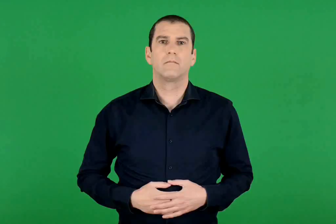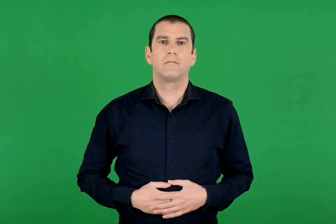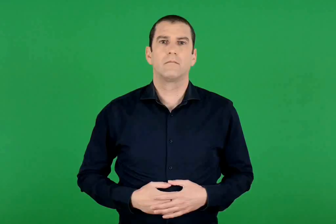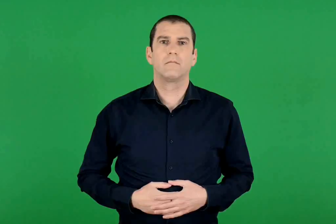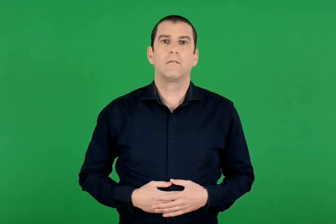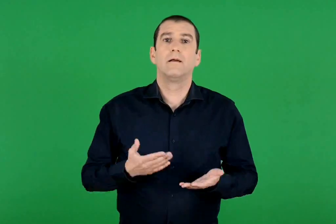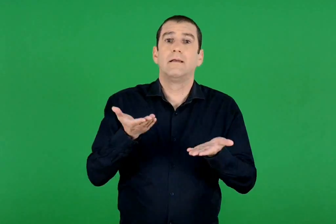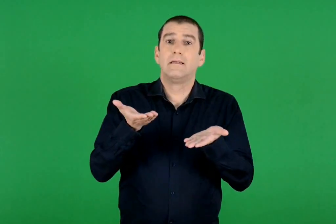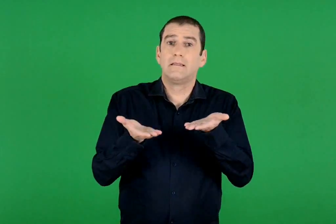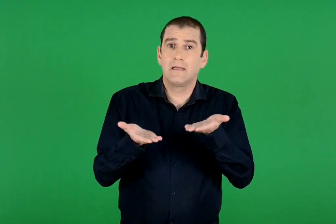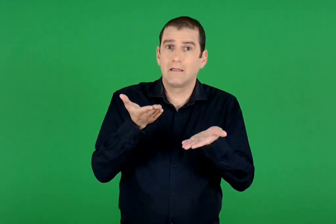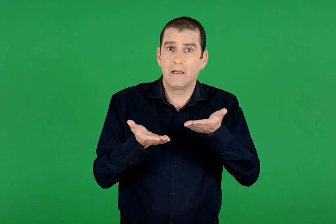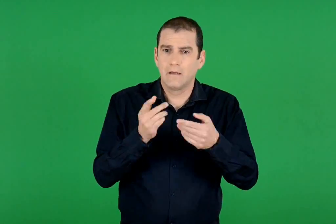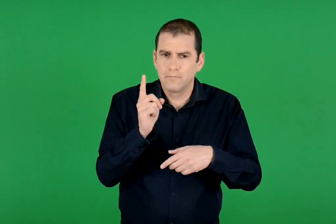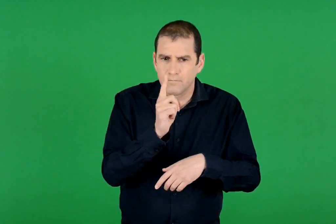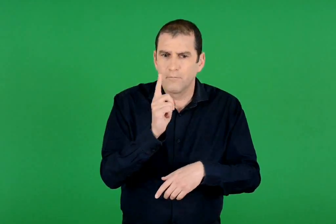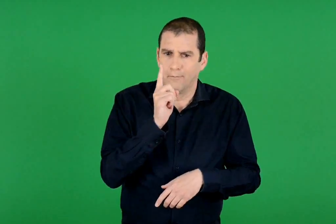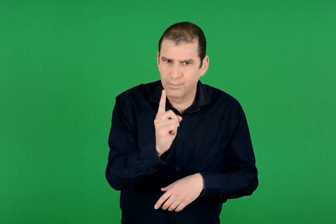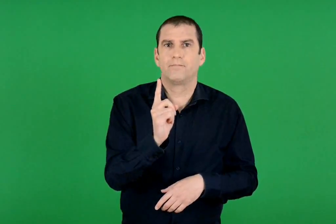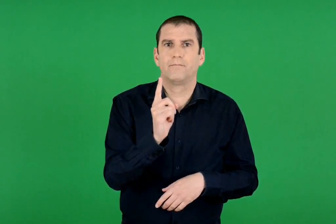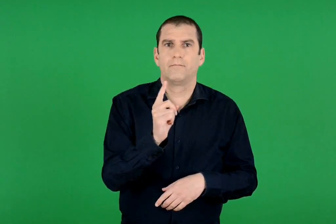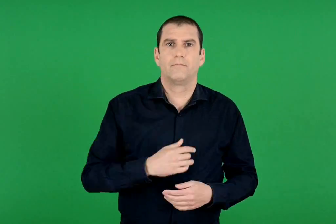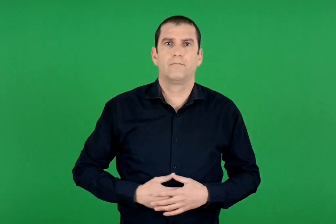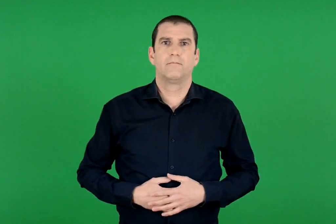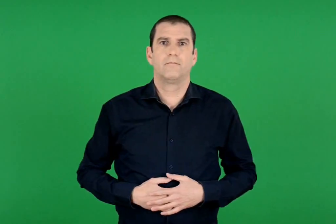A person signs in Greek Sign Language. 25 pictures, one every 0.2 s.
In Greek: σχεδιάζω τον δείκτη στη ζυγαριά
